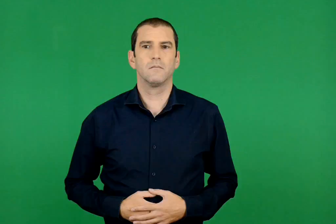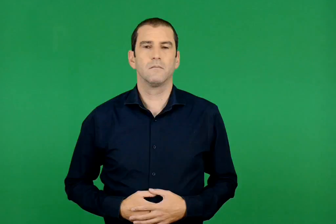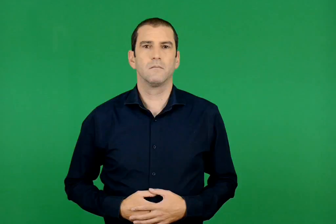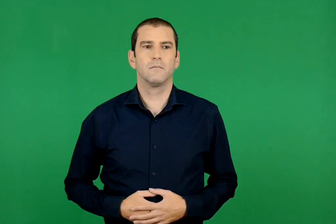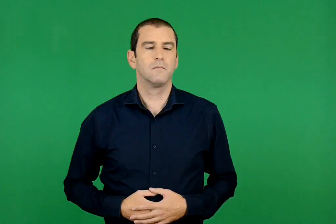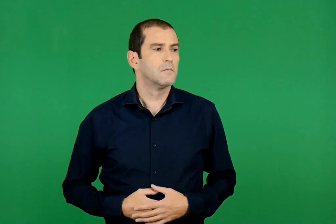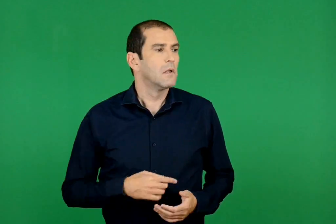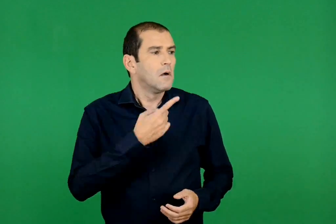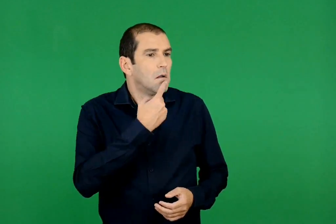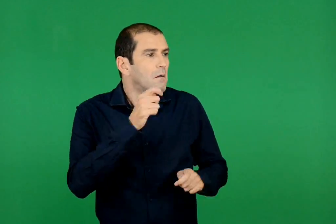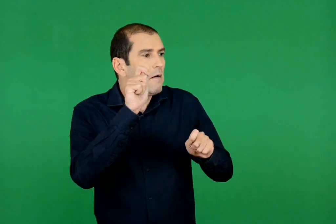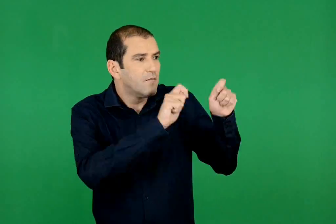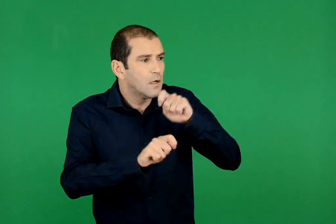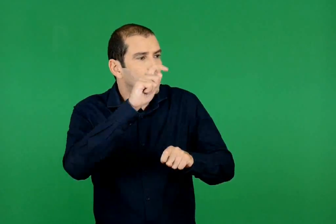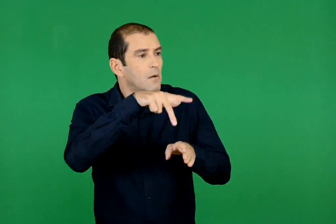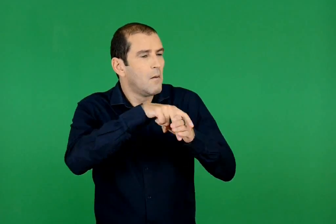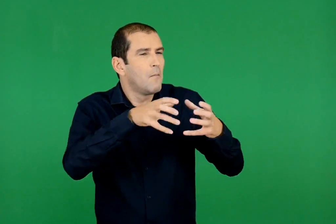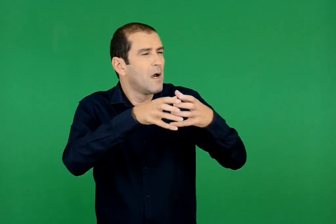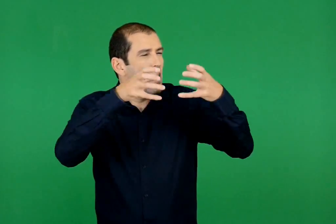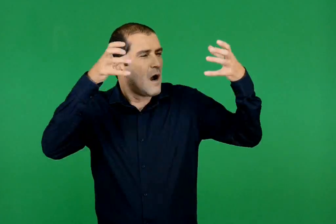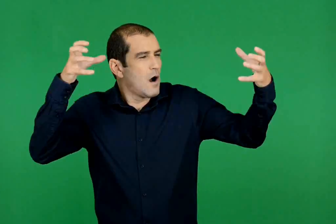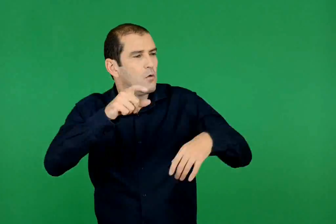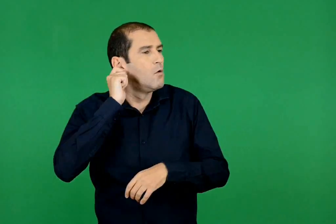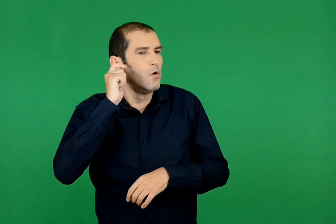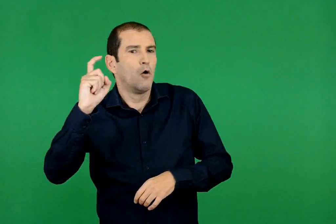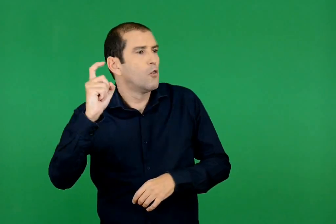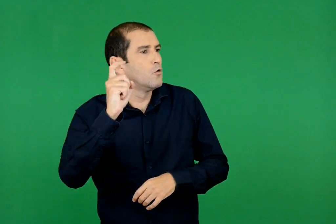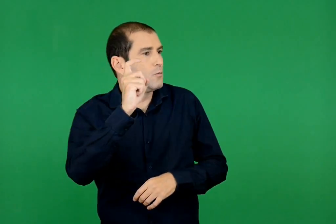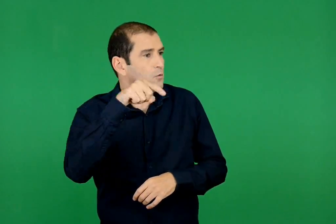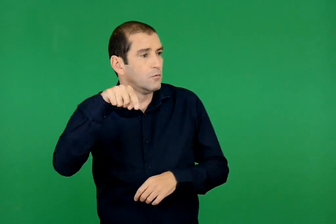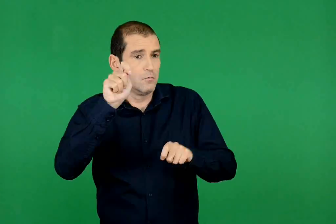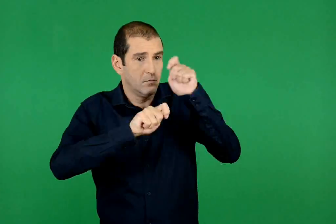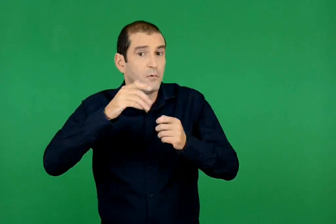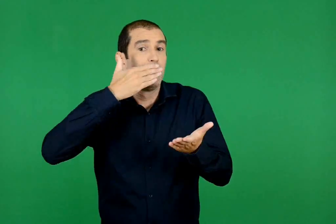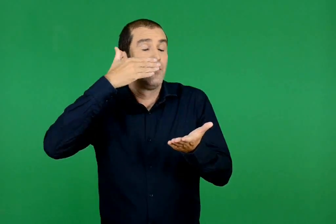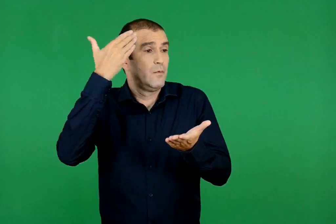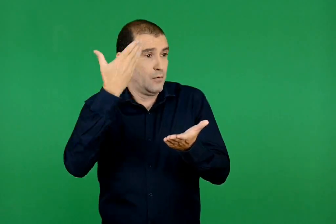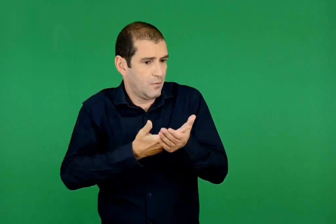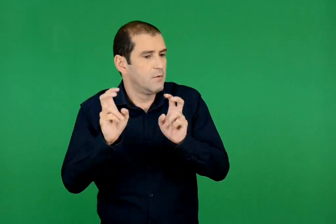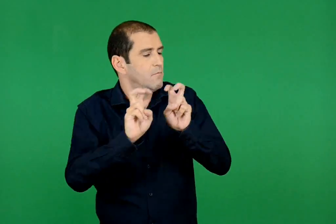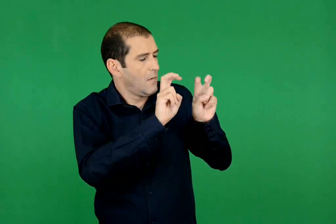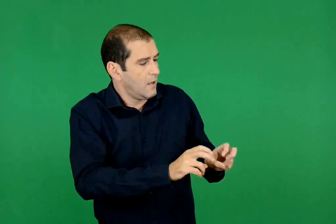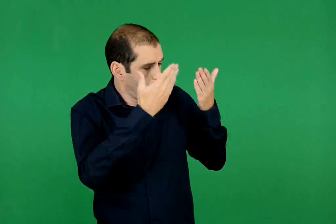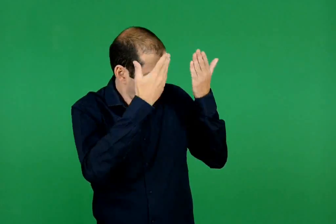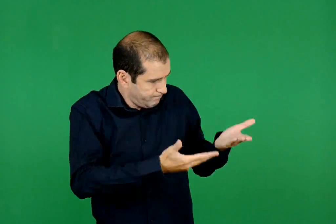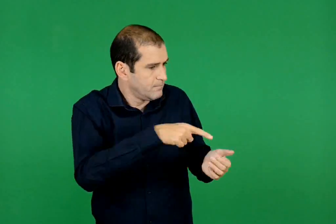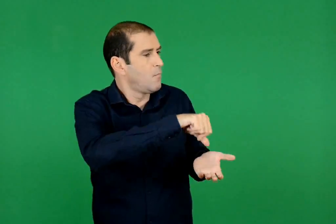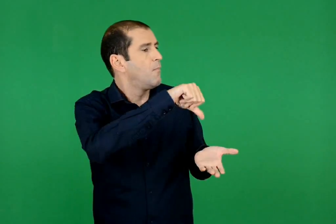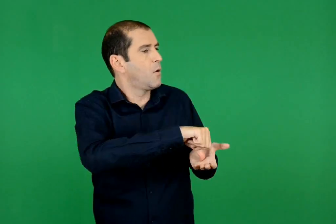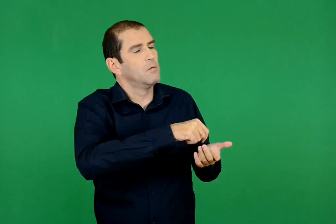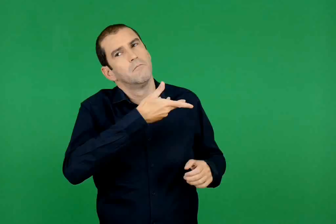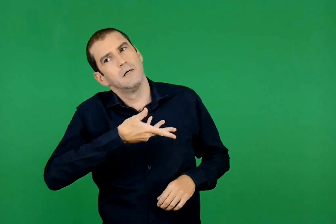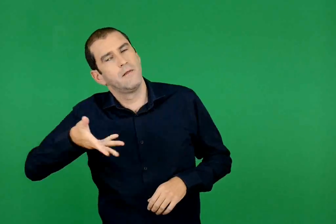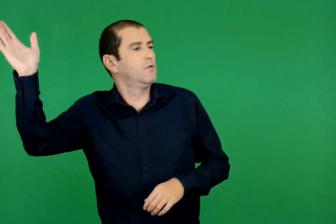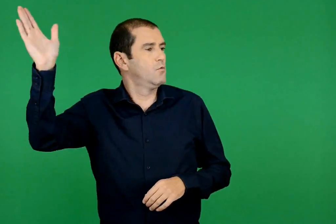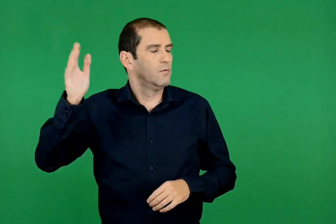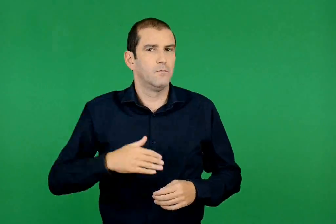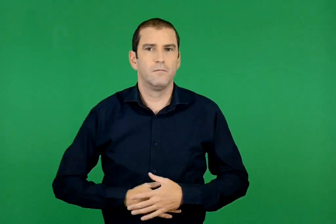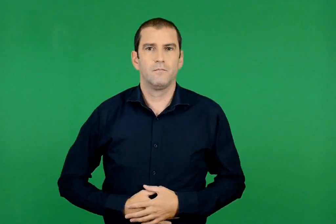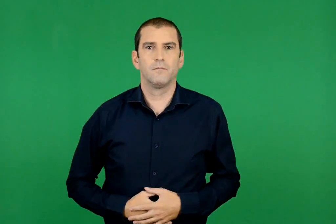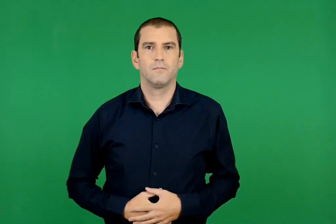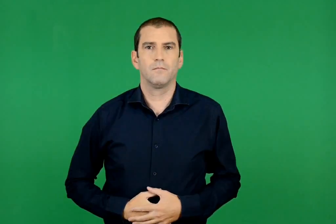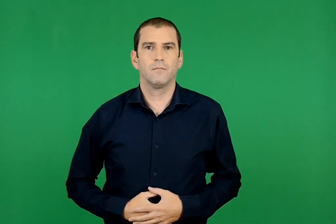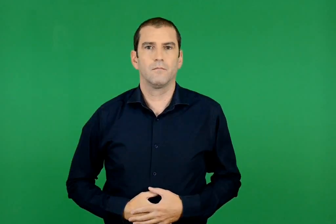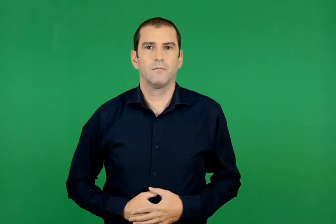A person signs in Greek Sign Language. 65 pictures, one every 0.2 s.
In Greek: φτιάνουν λέει , ενα μεγαλο άλογο , το δούρειο ίππο , που θα το αφήσουν εδώ αφιέρωμα στη χάρη της και μόλις τελειώσει θα φύγουν
